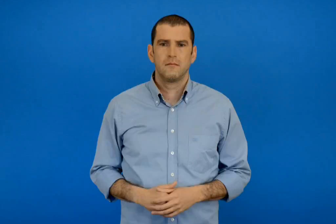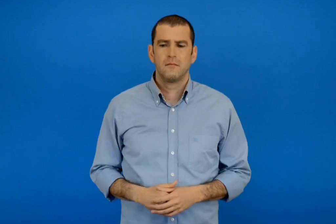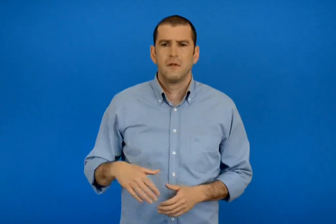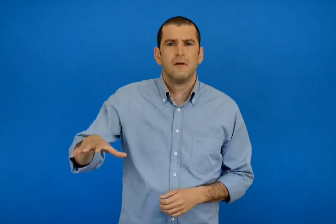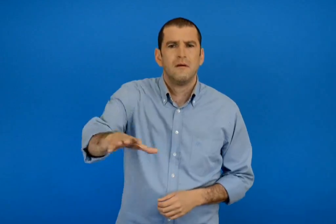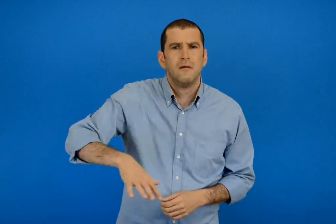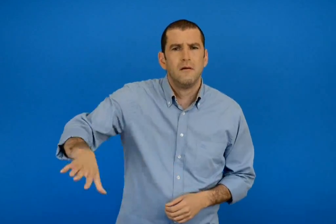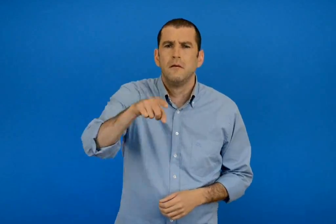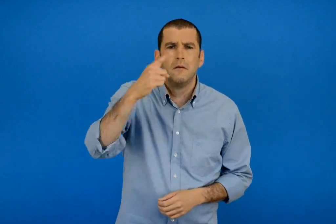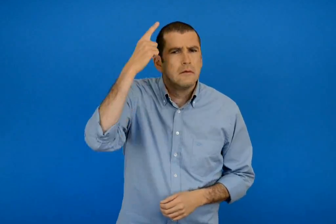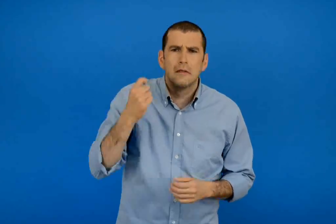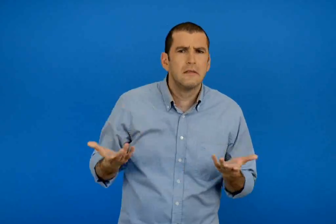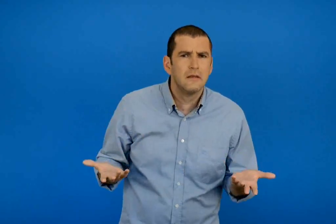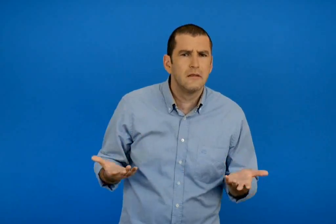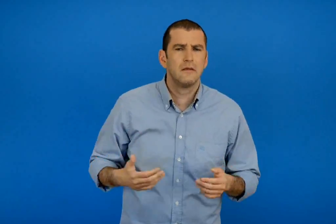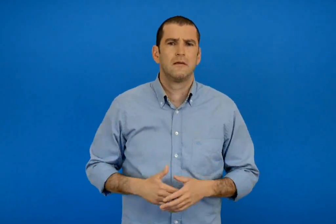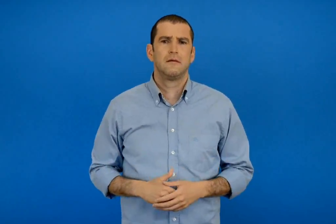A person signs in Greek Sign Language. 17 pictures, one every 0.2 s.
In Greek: τι γνωρίζεις για αυτούς ;
